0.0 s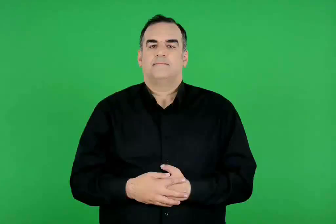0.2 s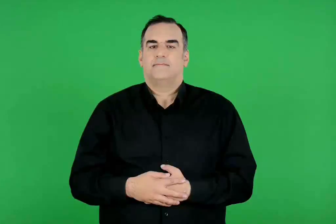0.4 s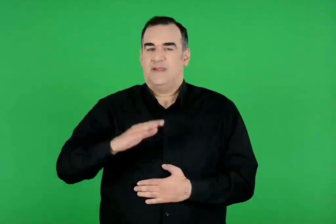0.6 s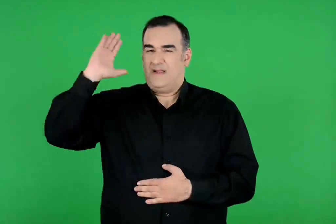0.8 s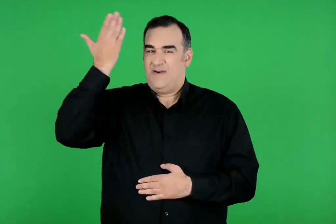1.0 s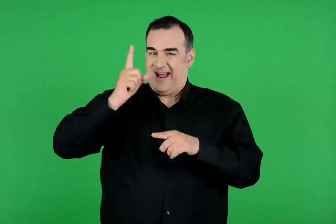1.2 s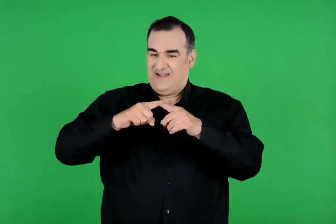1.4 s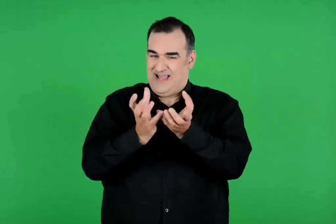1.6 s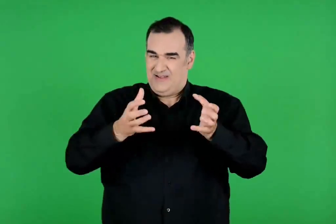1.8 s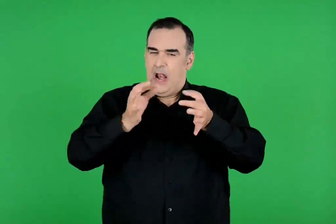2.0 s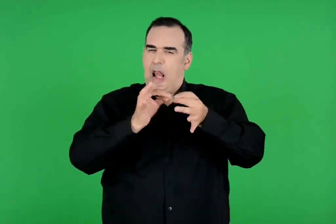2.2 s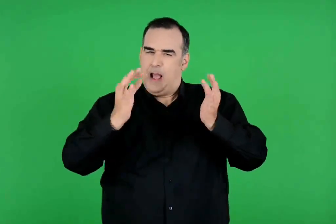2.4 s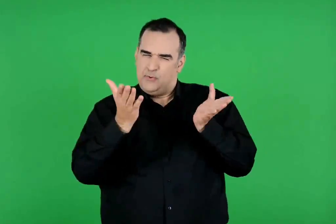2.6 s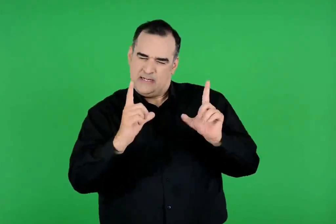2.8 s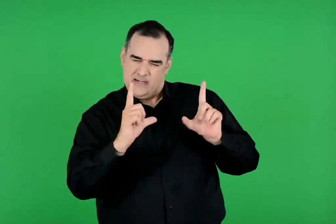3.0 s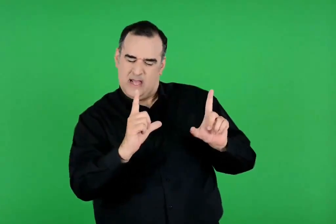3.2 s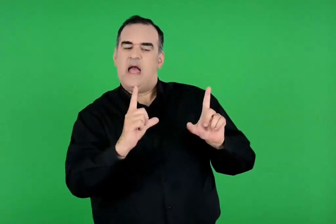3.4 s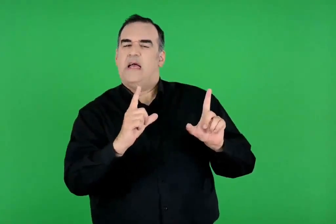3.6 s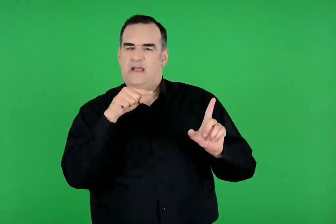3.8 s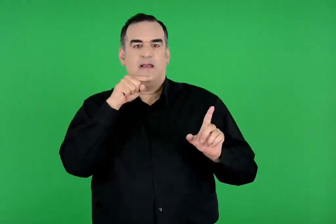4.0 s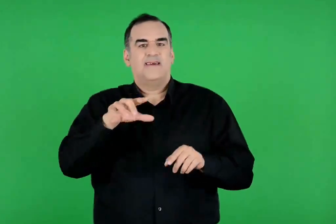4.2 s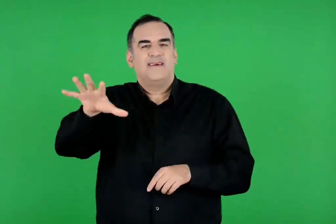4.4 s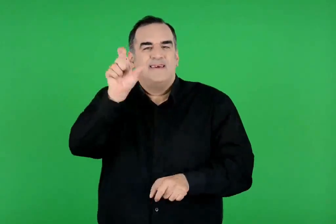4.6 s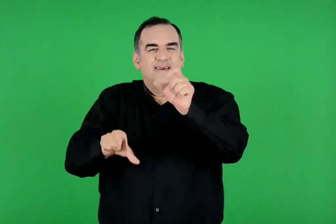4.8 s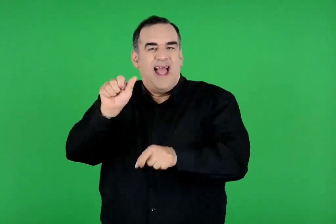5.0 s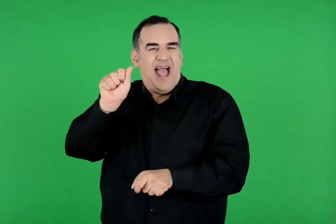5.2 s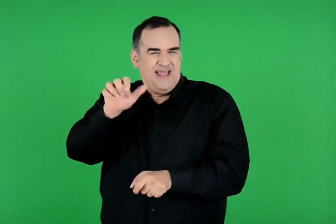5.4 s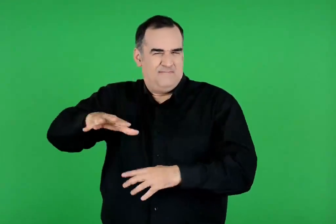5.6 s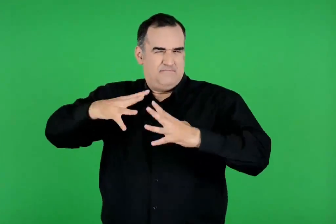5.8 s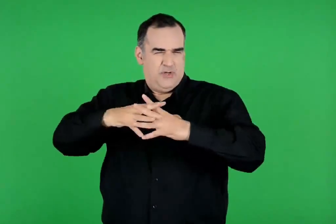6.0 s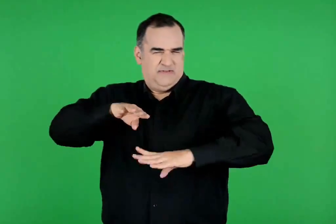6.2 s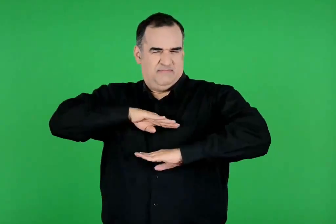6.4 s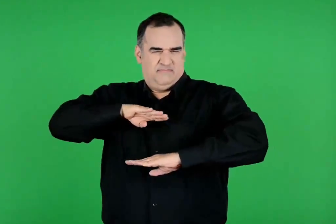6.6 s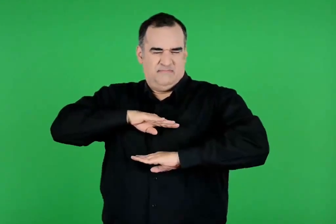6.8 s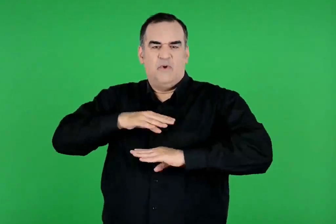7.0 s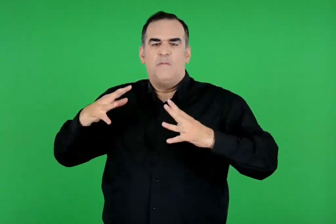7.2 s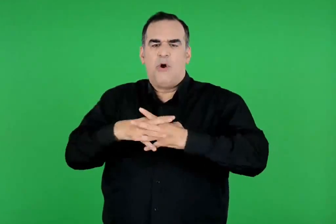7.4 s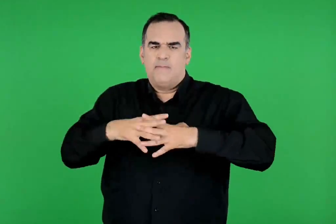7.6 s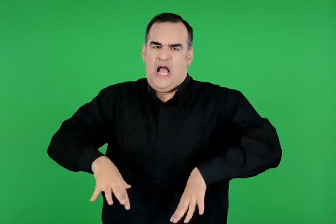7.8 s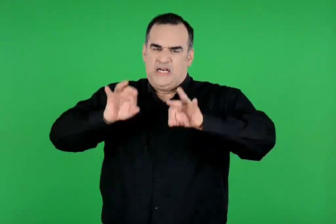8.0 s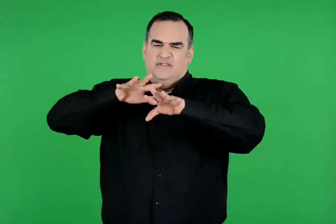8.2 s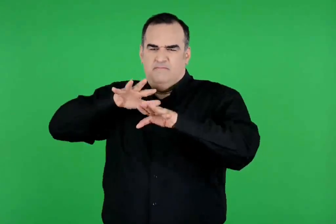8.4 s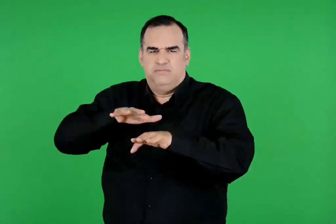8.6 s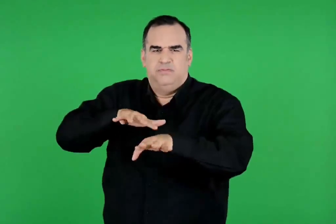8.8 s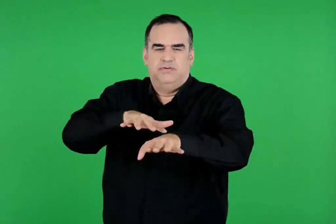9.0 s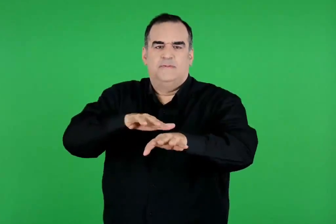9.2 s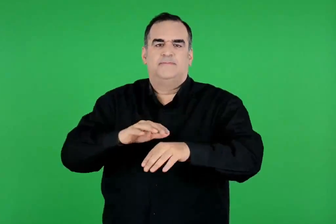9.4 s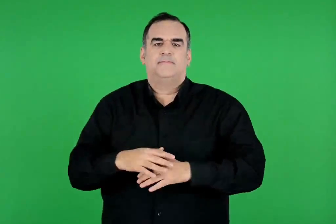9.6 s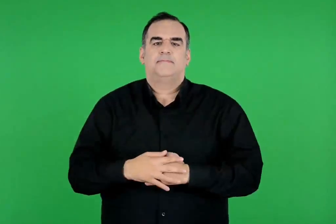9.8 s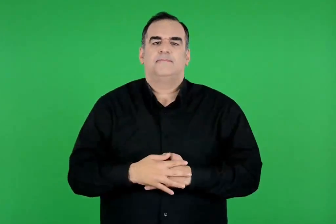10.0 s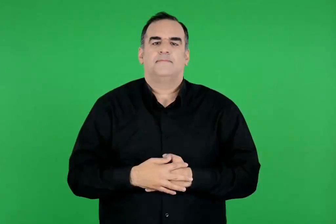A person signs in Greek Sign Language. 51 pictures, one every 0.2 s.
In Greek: αχαιοί πολεμιστές ξεκινούν για τον πόλεμο. λεπτομέρεια από αρχαίο ελληνικό αγγείο
